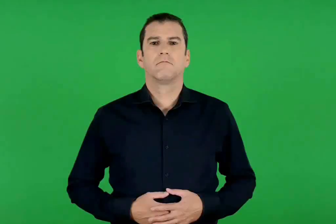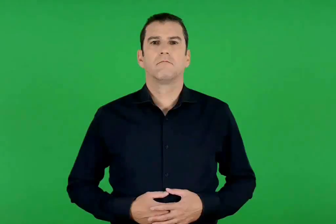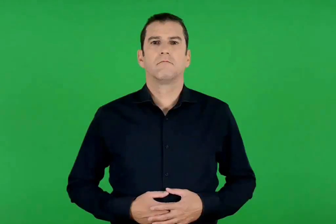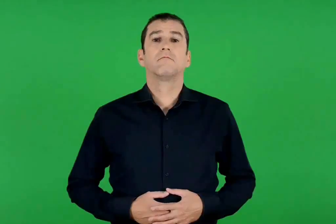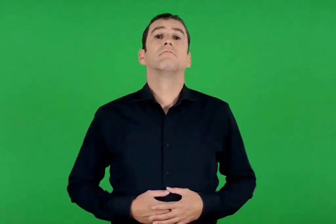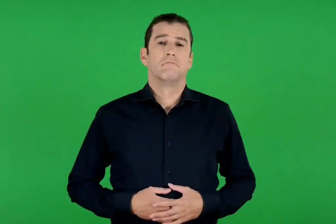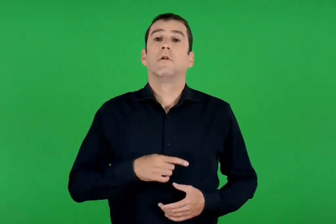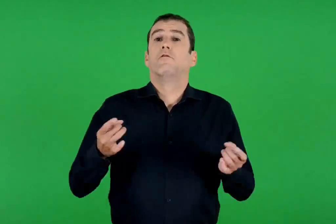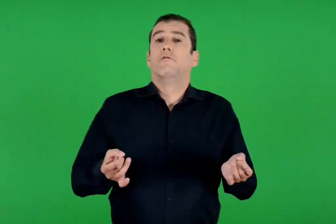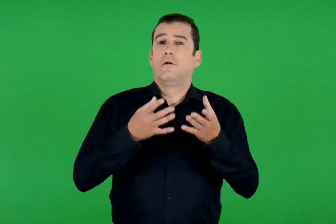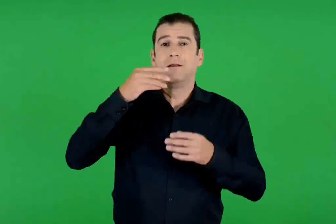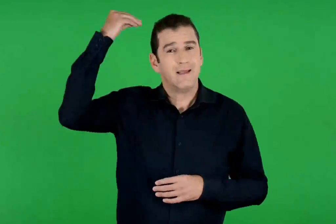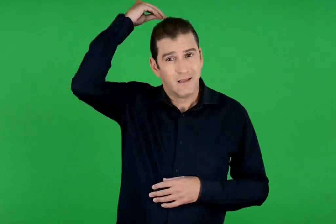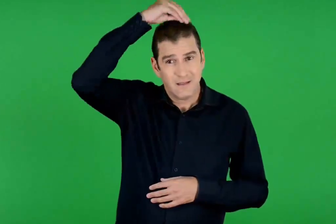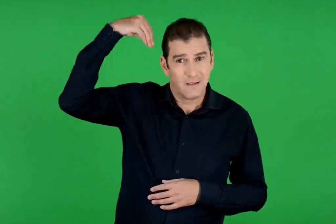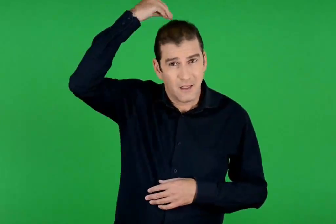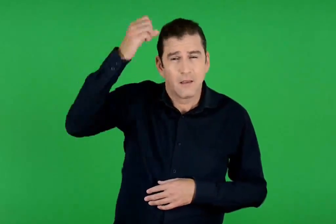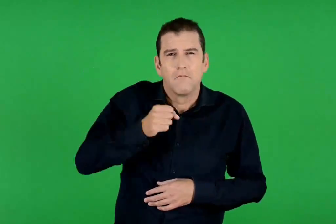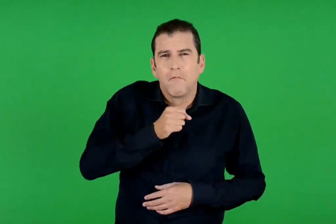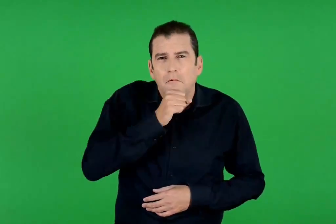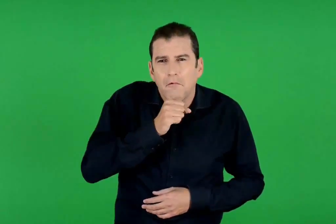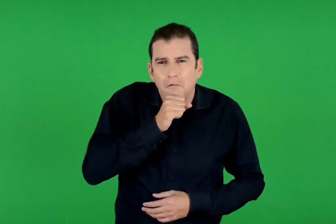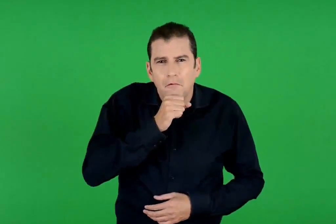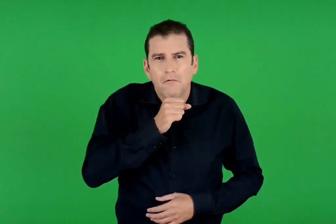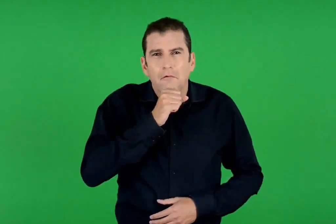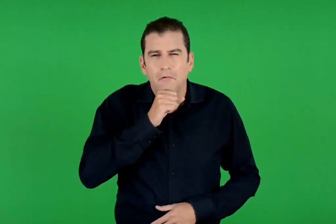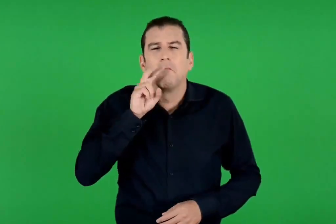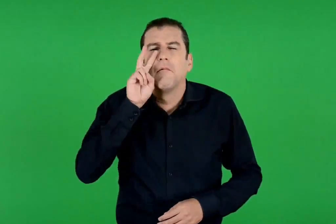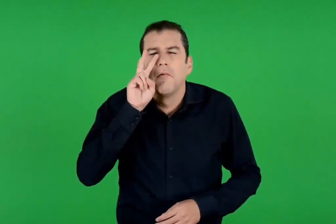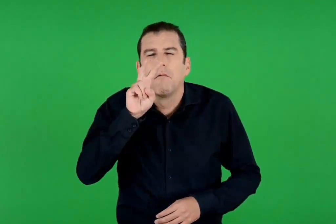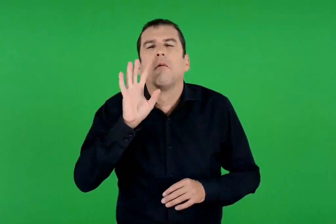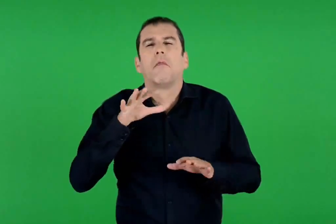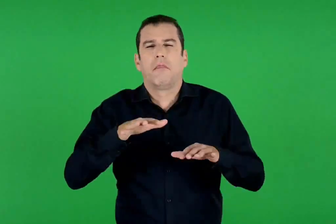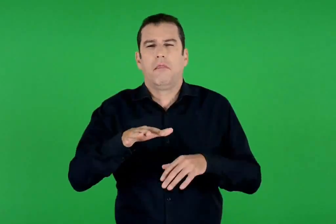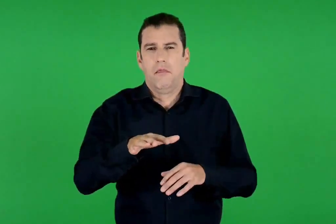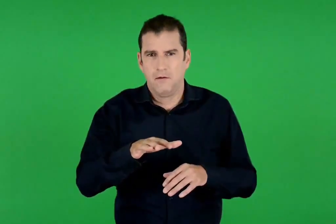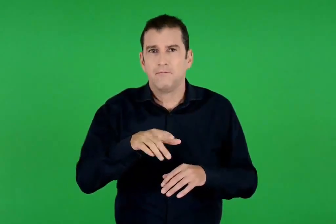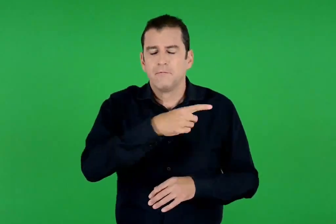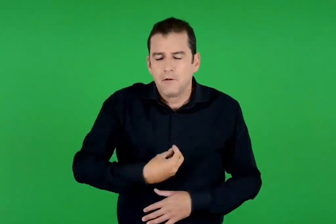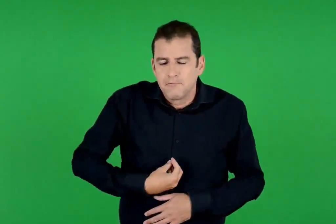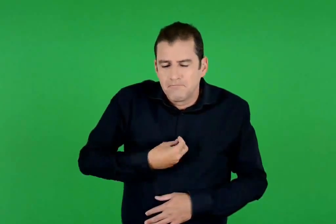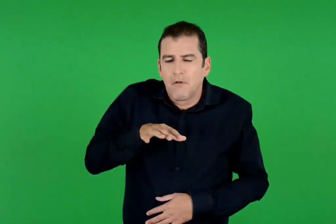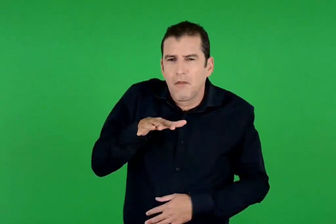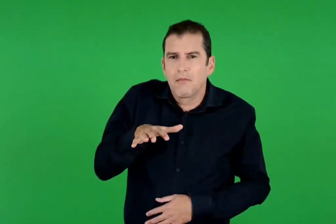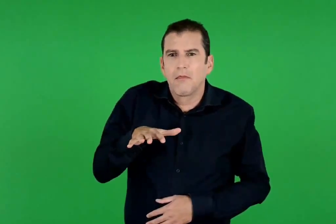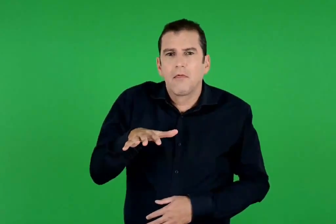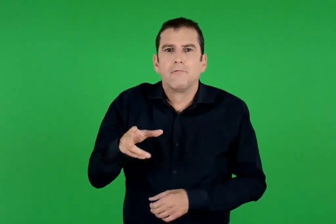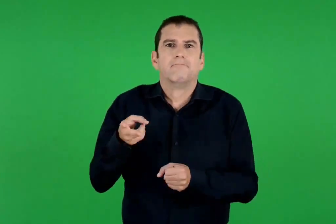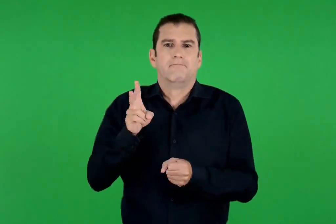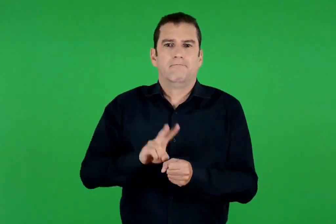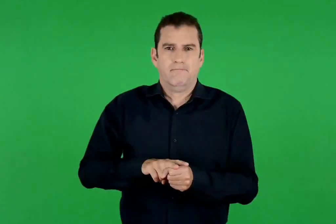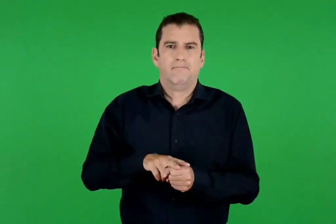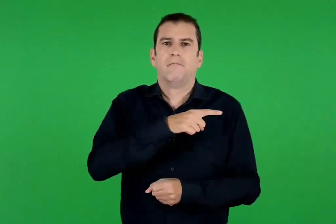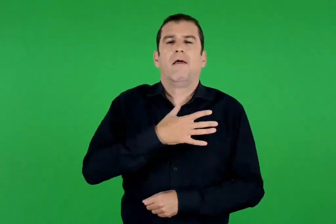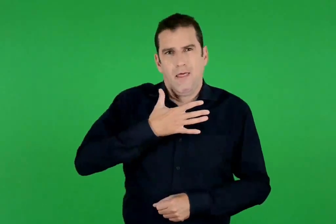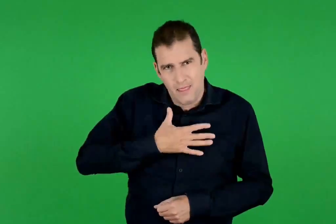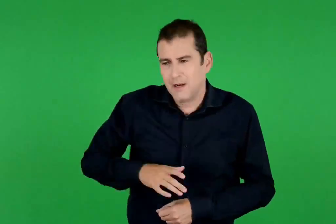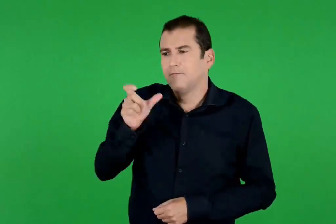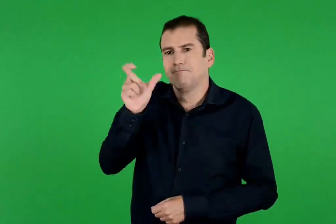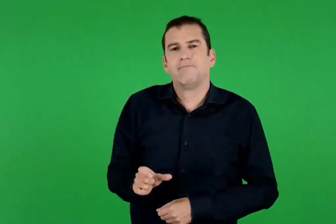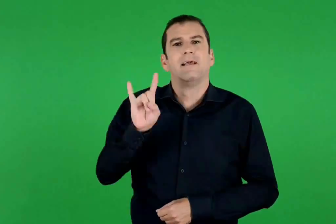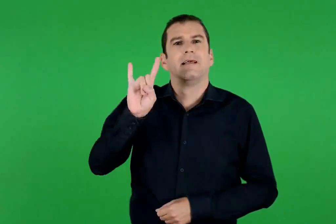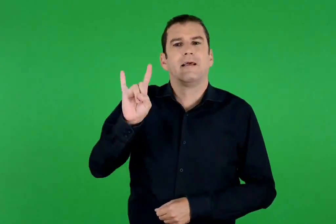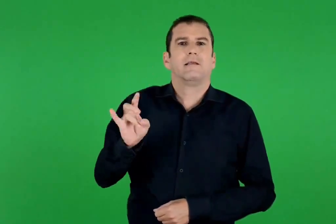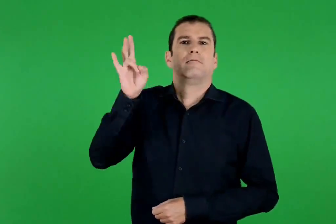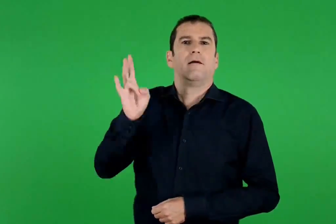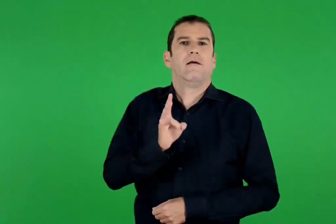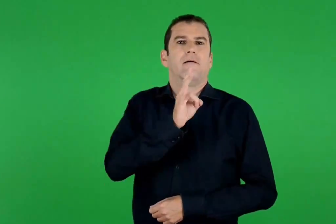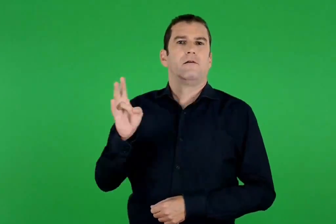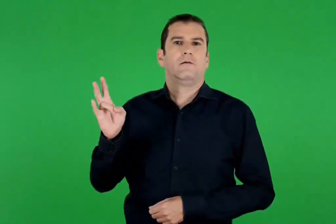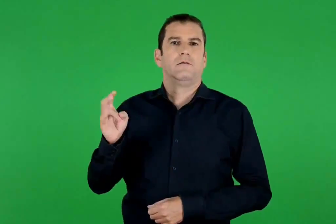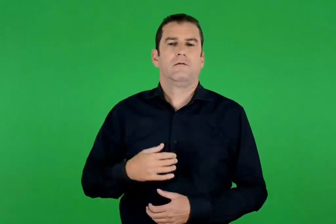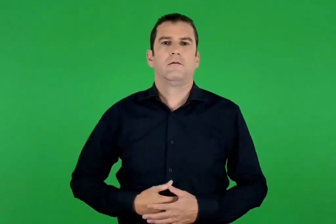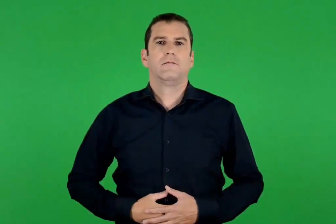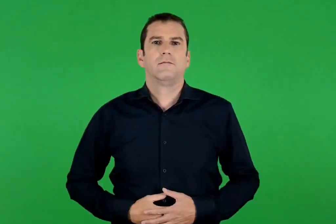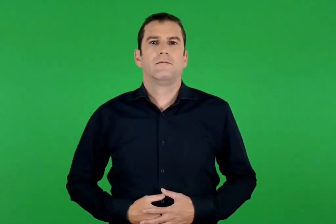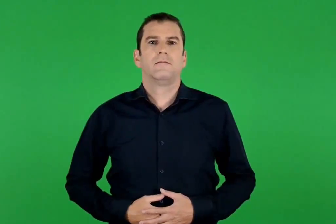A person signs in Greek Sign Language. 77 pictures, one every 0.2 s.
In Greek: όταν ο ισαάκ γέρασε πολύ δεν έβλεπε πια. καθώς αισθανόταν ότι πλησίαζε το τέλος του , ήθελε να ευλογήσει τον ησαύ
